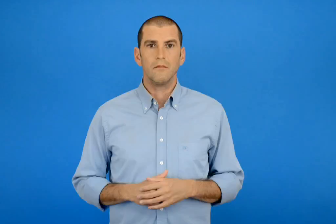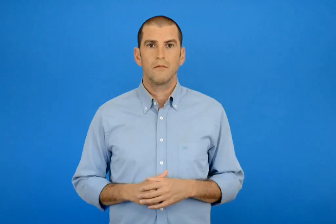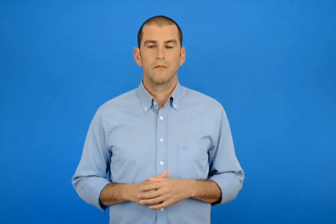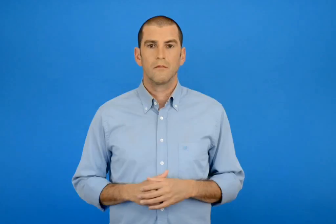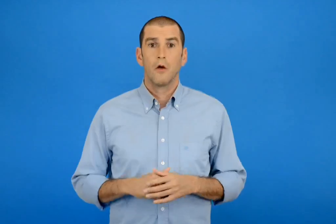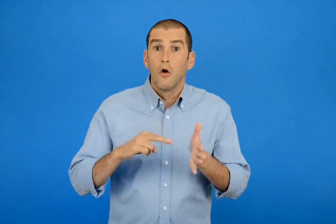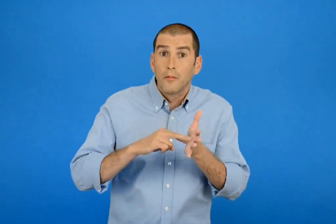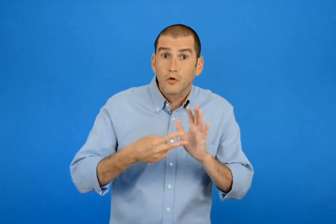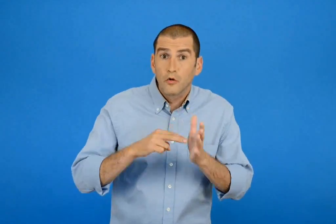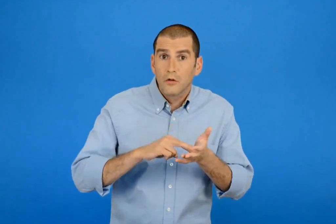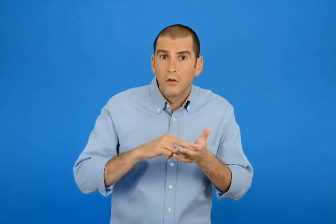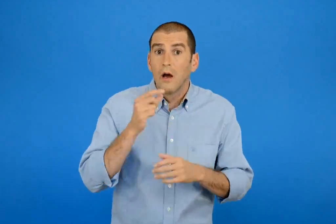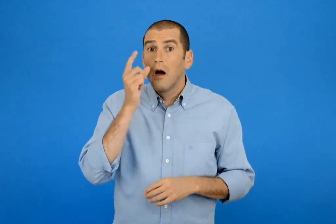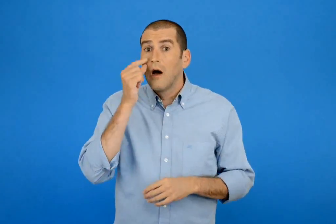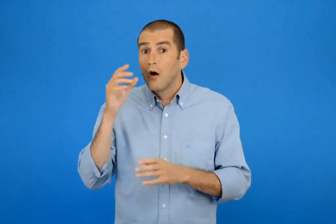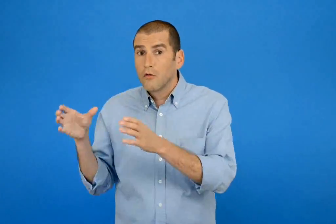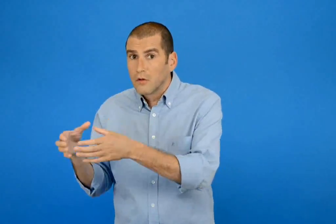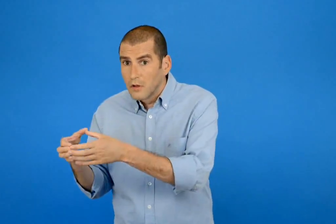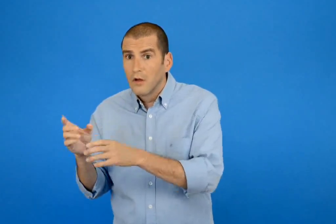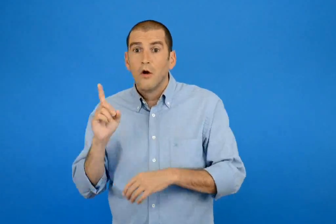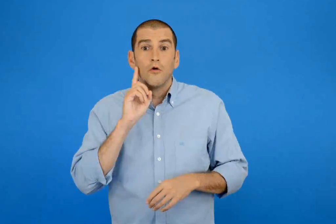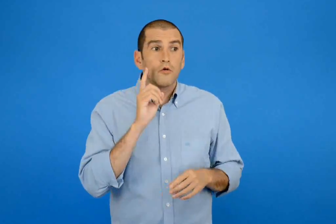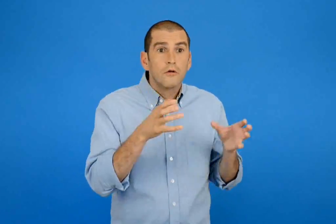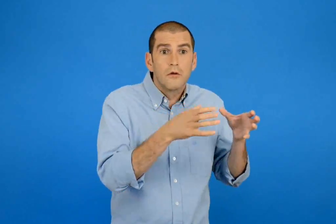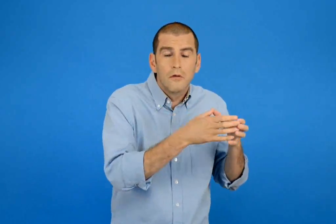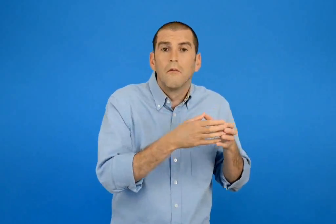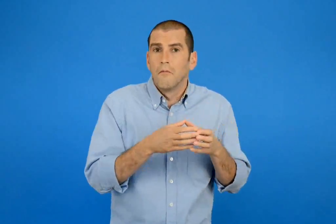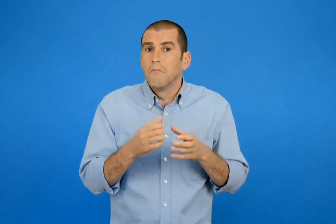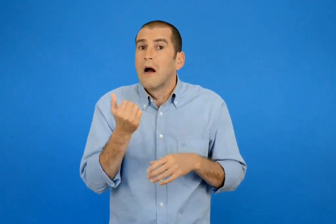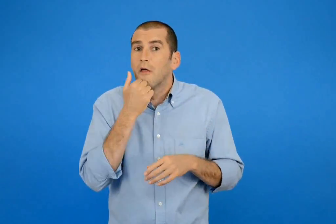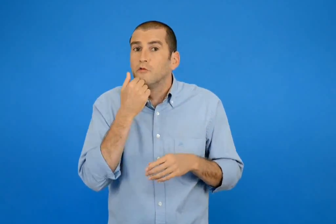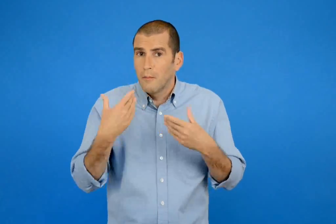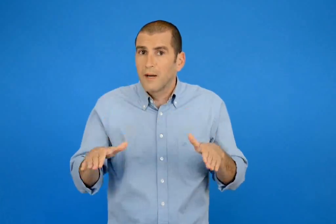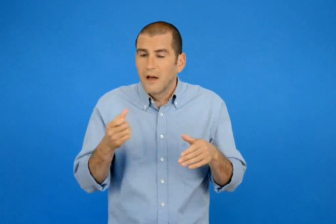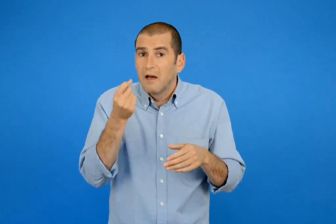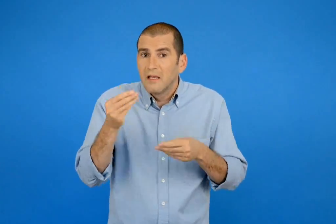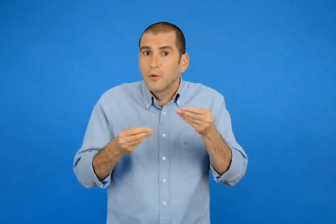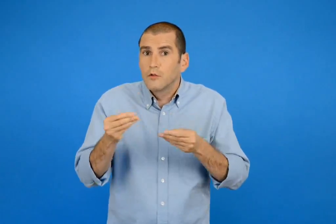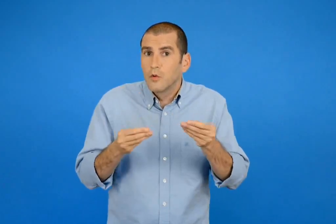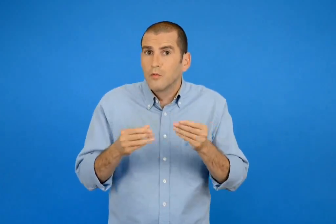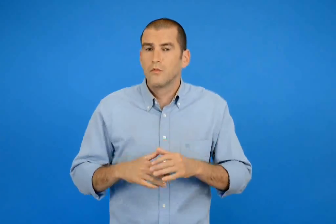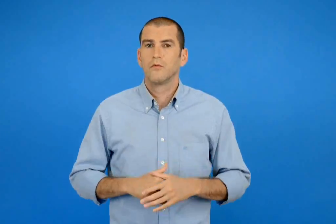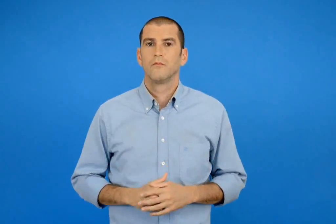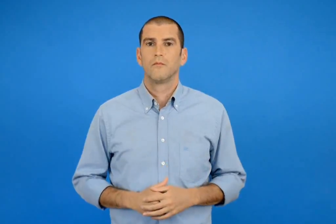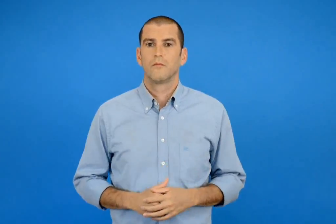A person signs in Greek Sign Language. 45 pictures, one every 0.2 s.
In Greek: προσοχή και τα αγόρια και τα κορίτσια έχουν κάνει κάποιό λάθος υπολογισμό
